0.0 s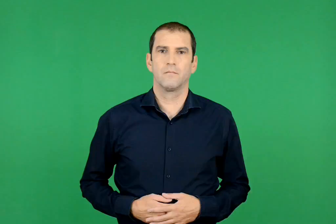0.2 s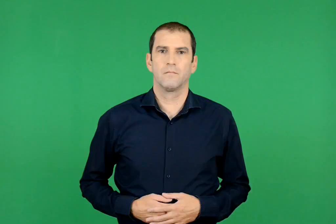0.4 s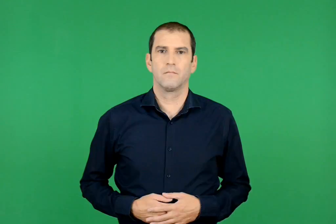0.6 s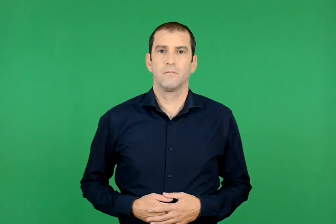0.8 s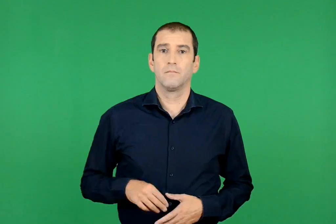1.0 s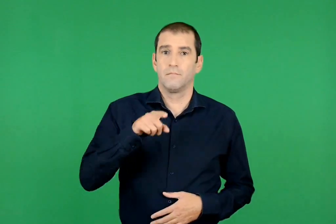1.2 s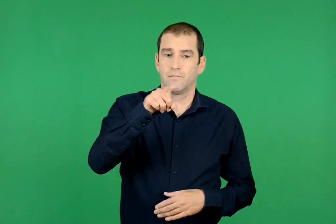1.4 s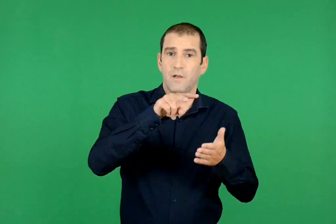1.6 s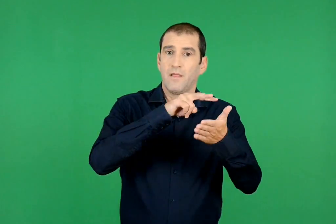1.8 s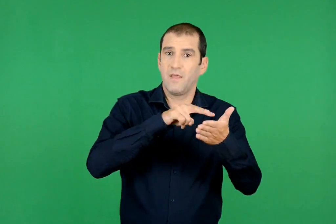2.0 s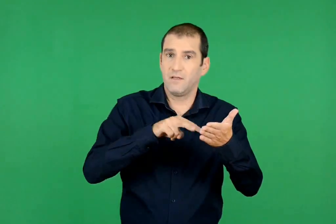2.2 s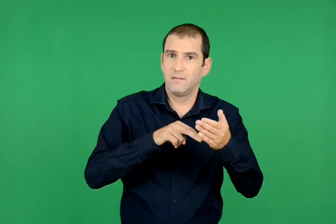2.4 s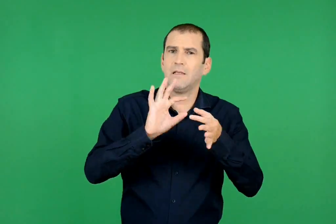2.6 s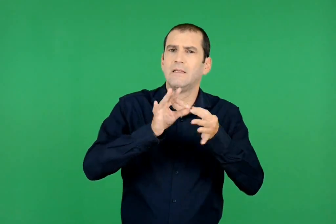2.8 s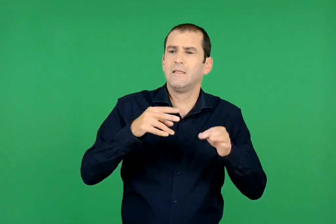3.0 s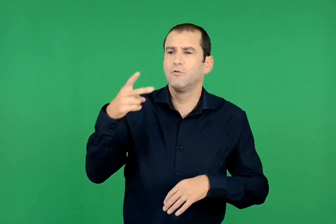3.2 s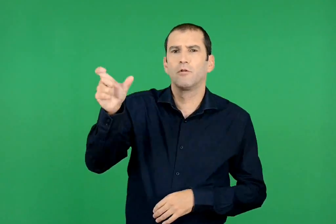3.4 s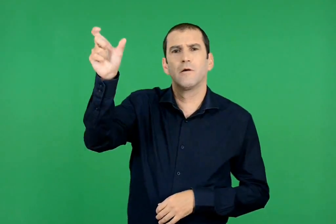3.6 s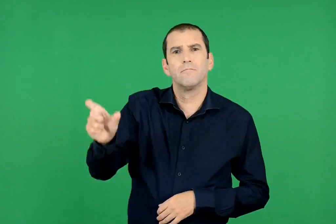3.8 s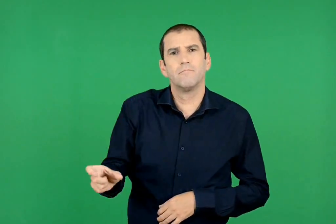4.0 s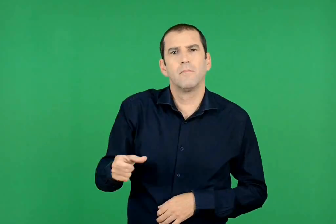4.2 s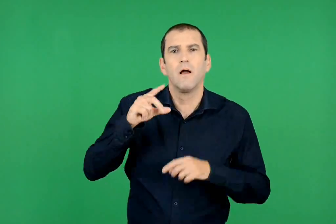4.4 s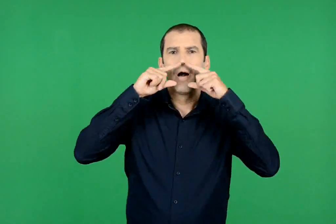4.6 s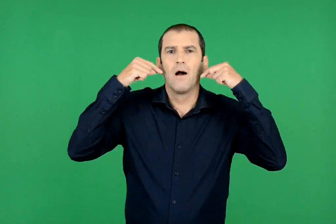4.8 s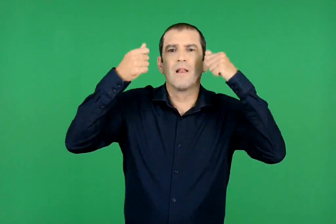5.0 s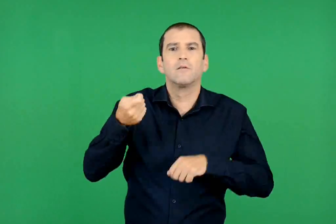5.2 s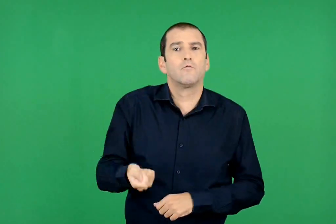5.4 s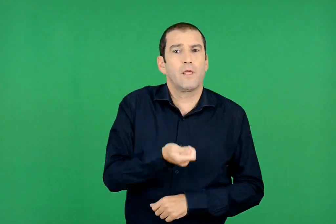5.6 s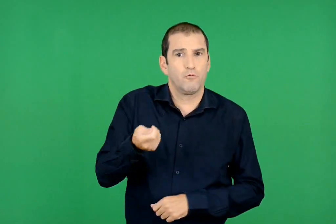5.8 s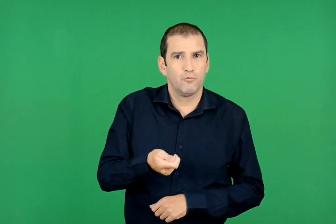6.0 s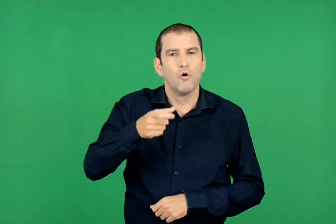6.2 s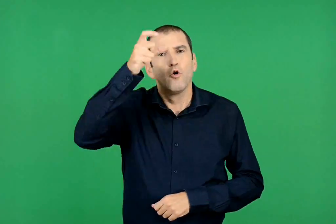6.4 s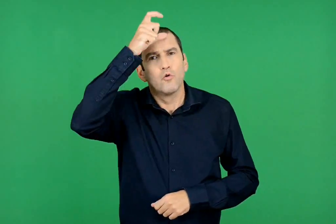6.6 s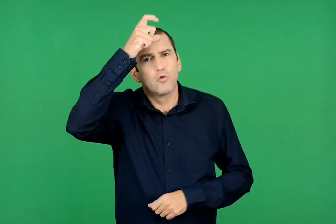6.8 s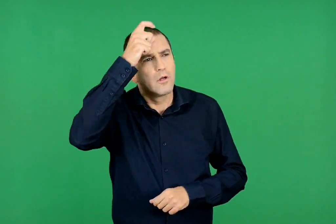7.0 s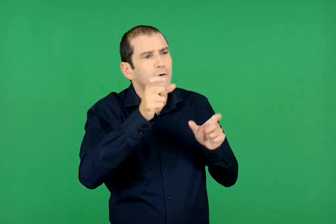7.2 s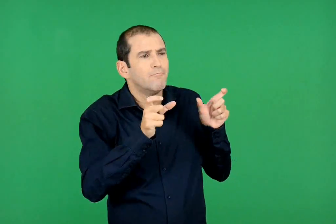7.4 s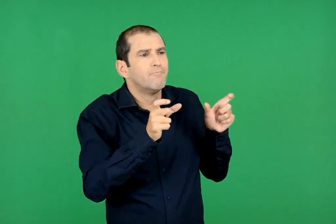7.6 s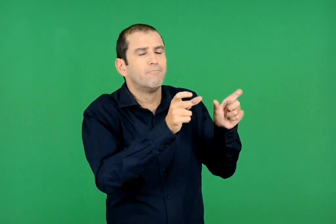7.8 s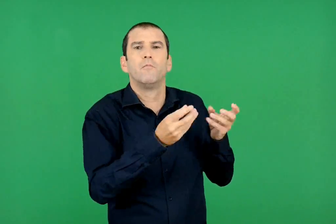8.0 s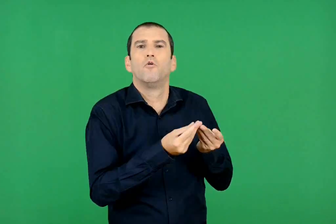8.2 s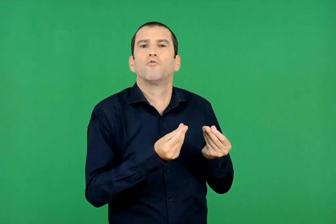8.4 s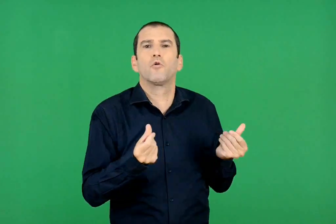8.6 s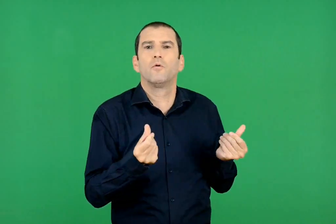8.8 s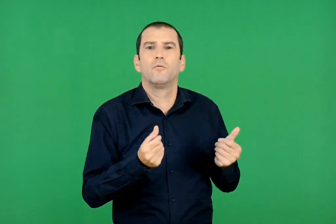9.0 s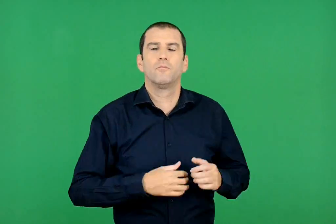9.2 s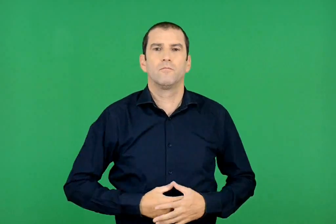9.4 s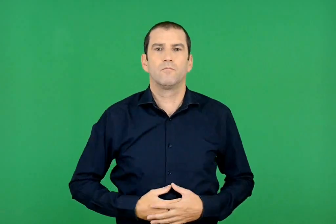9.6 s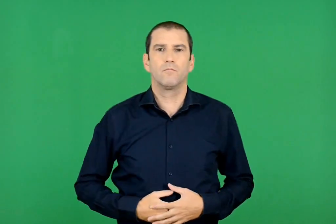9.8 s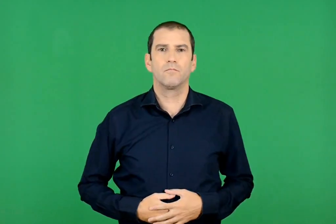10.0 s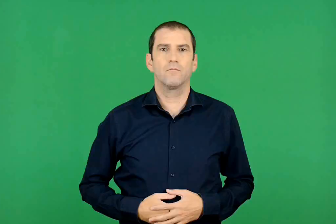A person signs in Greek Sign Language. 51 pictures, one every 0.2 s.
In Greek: διάβασε την ιστορία του αθανασίου διάκου και τον τρόπο που αντιστάθηκε στους τούρκους
